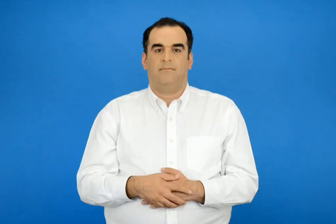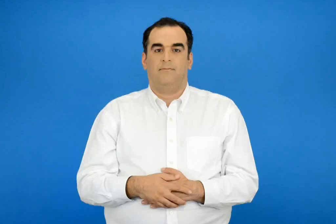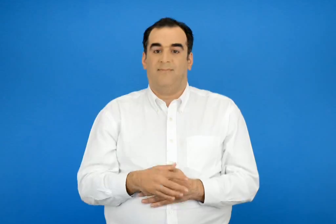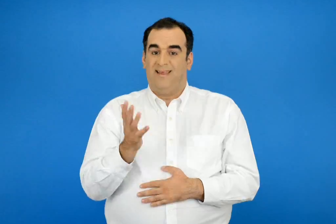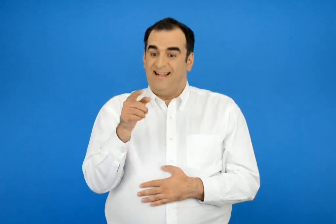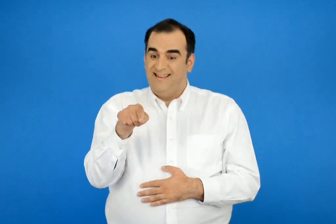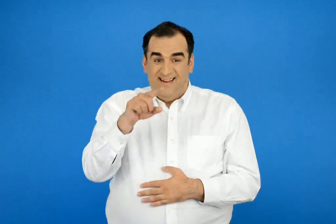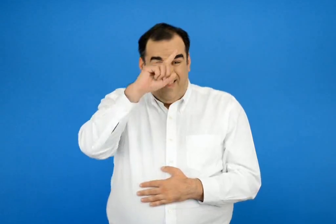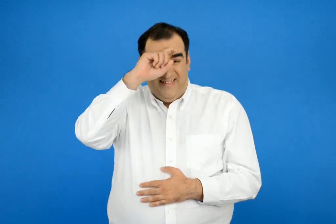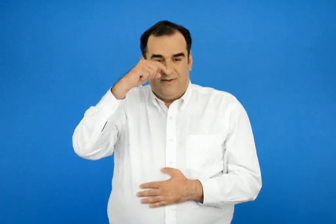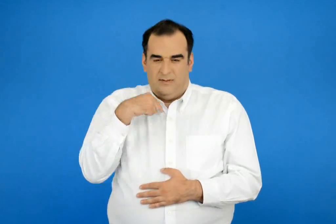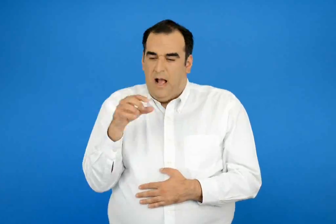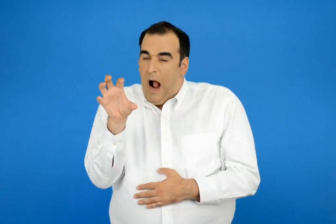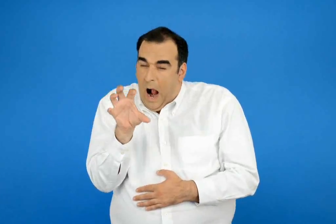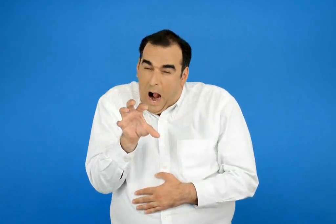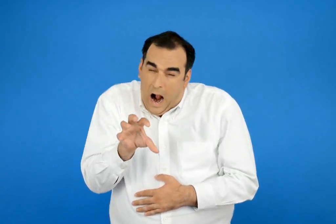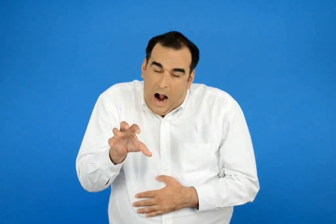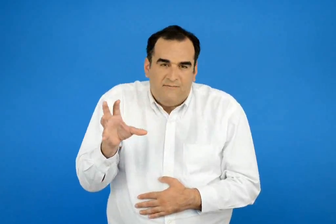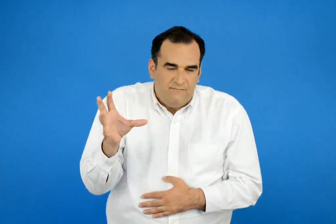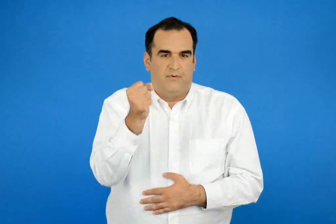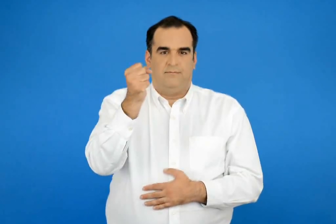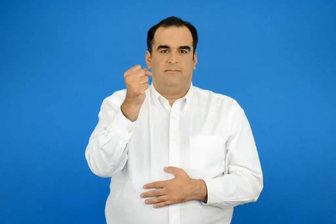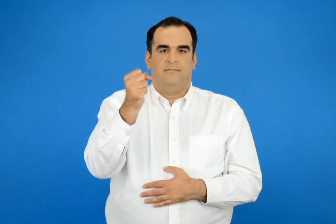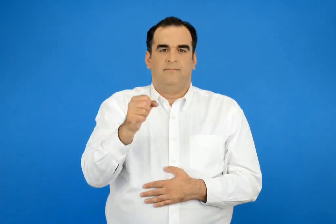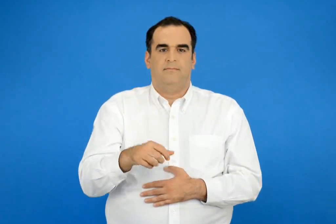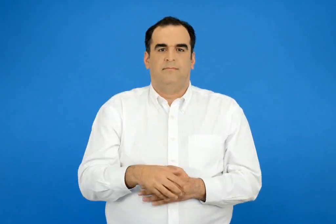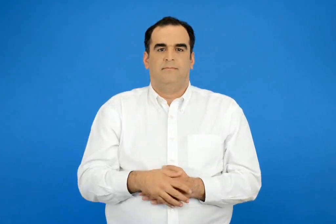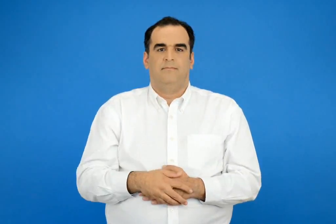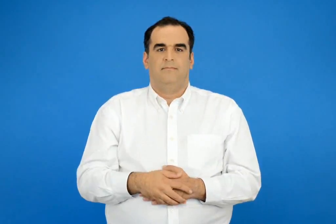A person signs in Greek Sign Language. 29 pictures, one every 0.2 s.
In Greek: ψάχνω κάτι που είναι δύσκολο να το βρω
